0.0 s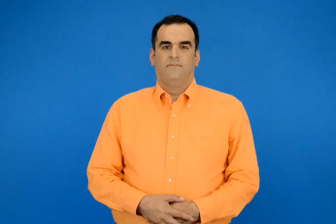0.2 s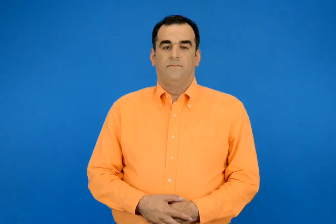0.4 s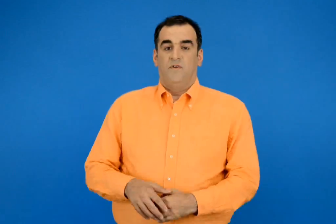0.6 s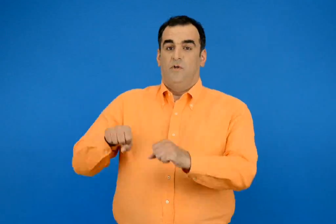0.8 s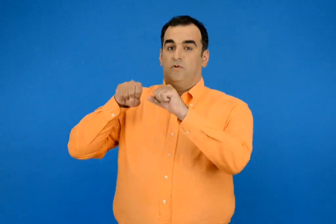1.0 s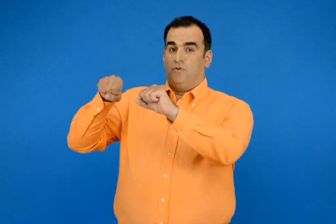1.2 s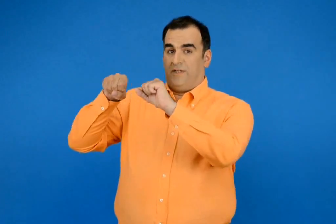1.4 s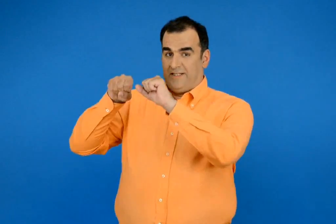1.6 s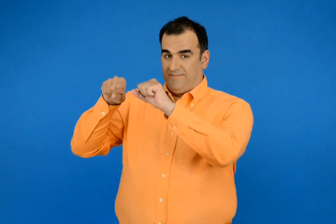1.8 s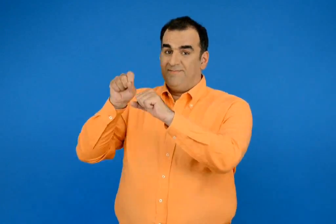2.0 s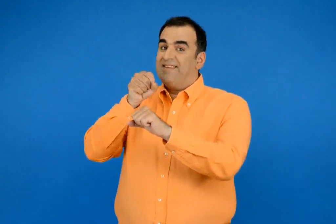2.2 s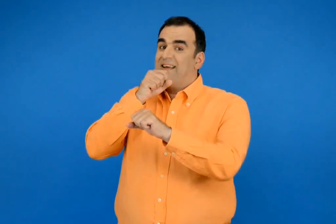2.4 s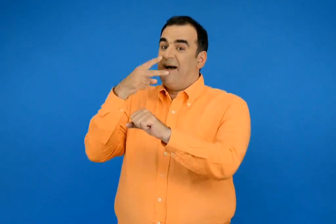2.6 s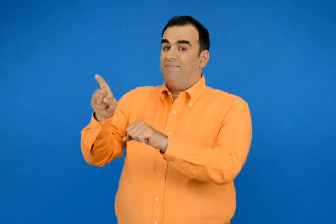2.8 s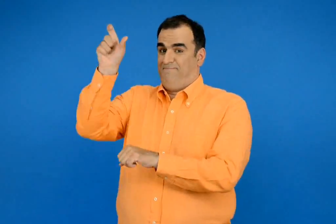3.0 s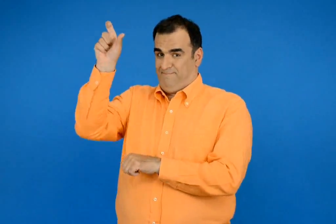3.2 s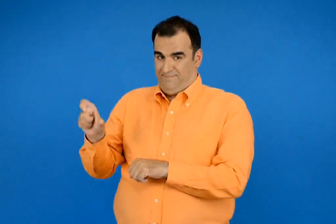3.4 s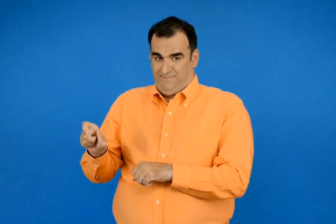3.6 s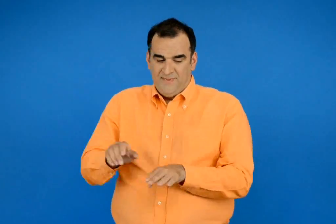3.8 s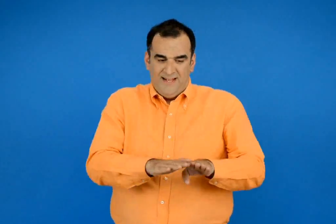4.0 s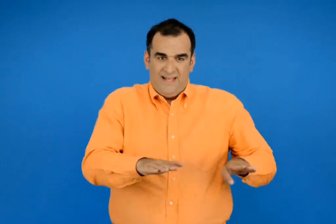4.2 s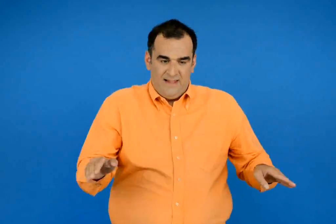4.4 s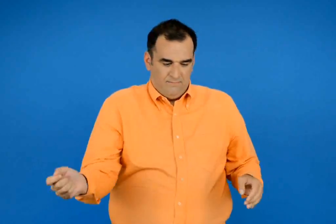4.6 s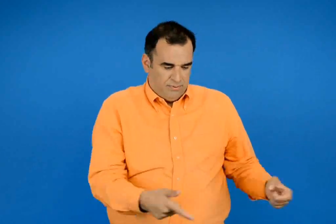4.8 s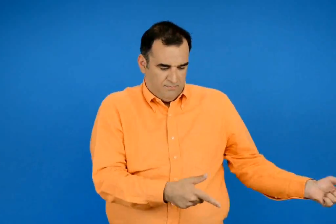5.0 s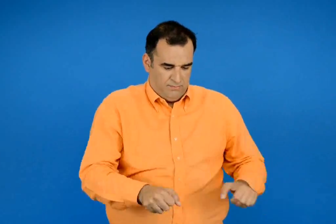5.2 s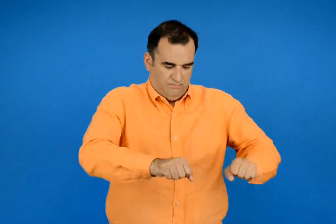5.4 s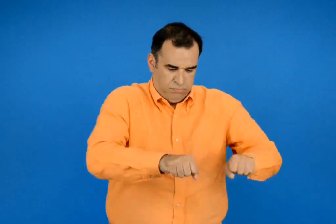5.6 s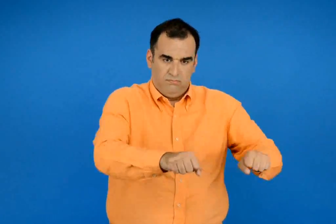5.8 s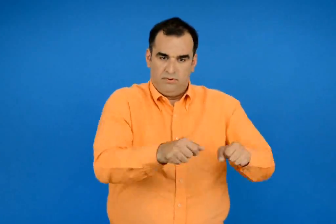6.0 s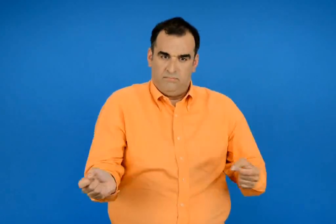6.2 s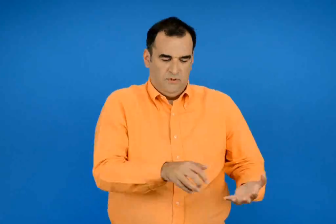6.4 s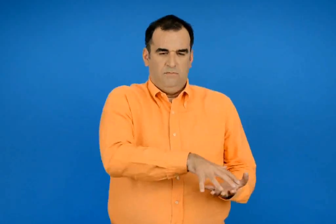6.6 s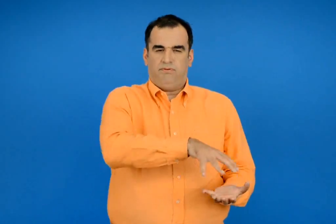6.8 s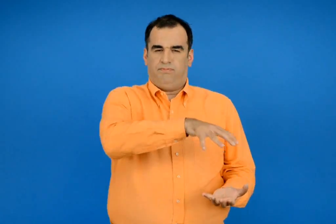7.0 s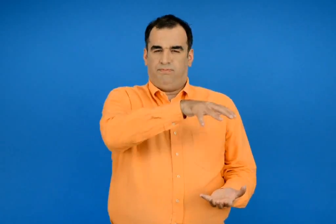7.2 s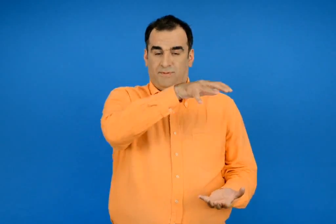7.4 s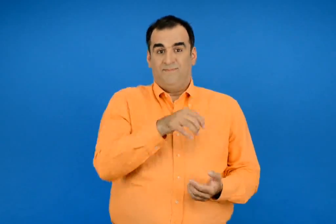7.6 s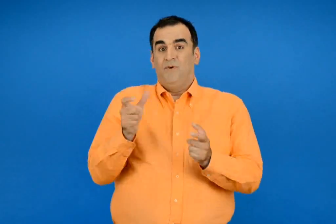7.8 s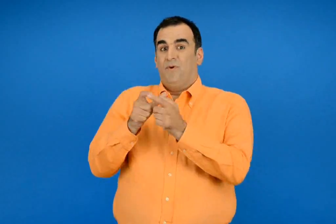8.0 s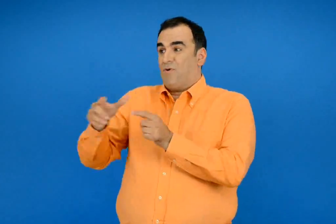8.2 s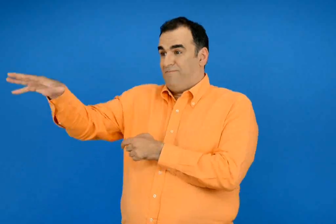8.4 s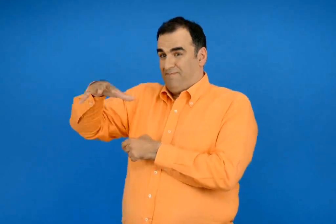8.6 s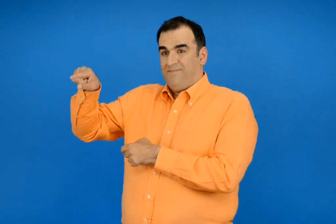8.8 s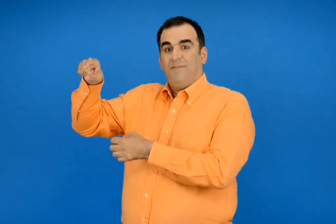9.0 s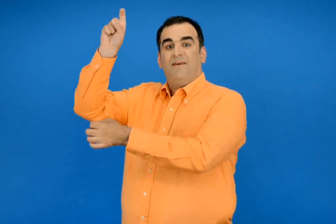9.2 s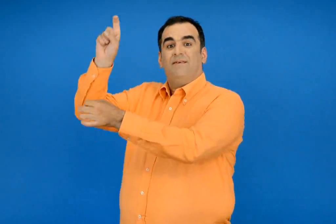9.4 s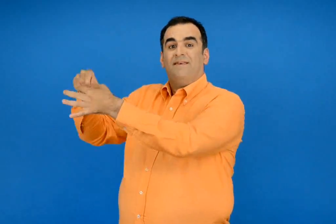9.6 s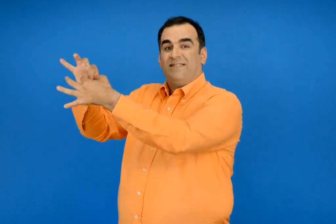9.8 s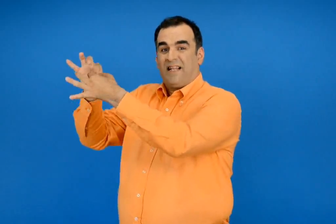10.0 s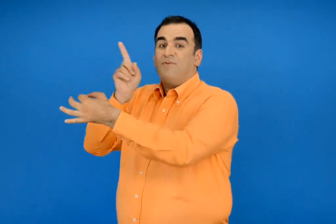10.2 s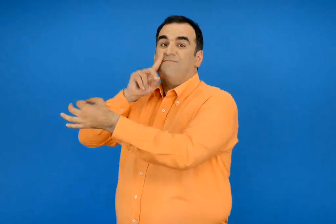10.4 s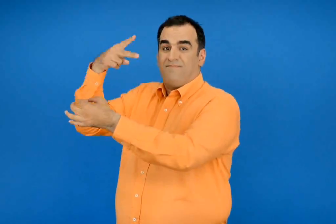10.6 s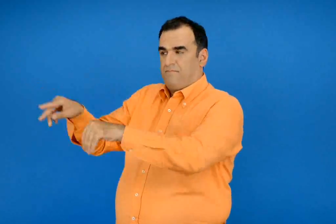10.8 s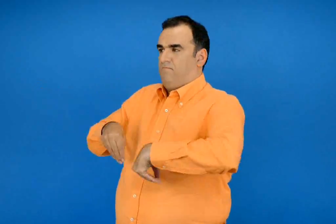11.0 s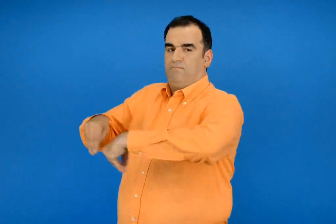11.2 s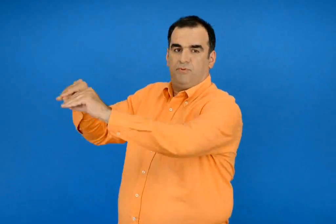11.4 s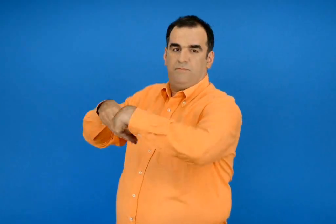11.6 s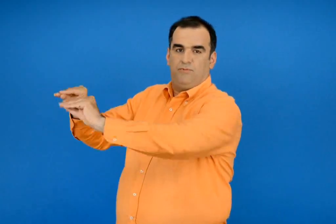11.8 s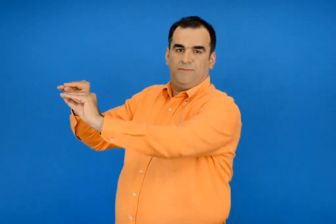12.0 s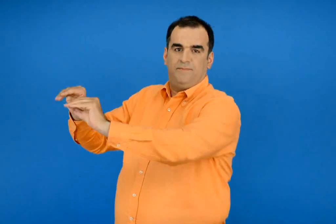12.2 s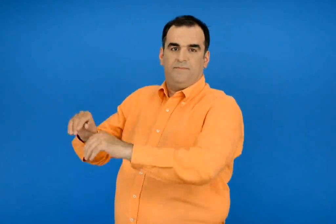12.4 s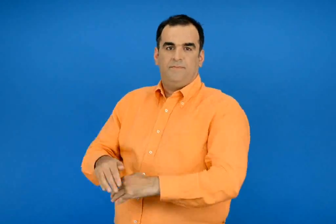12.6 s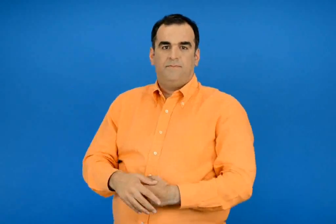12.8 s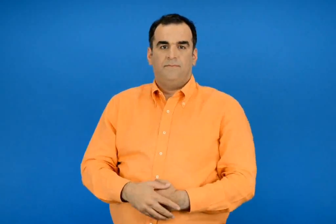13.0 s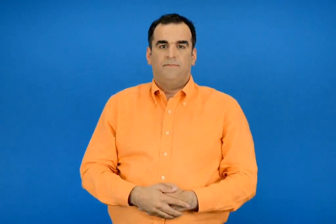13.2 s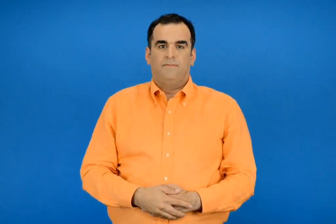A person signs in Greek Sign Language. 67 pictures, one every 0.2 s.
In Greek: η γιαγιά του σωτήρη έφτιαξε στον αργαλειό μάλλινα χαλιά και υφαντά τα πουλάει στο συνεταιρισμό που έχουν οι γυναίκες του χωριού
